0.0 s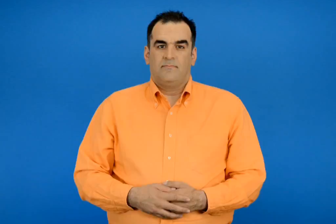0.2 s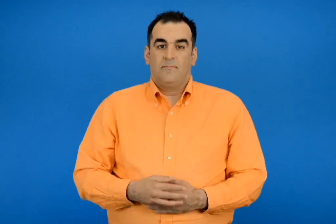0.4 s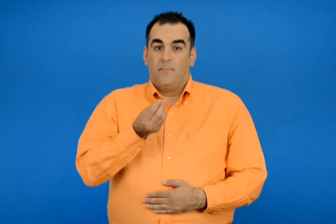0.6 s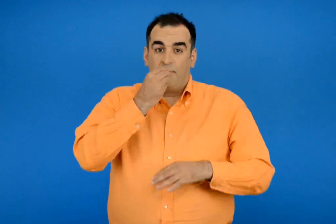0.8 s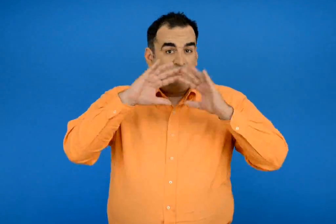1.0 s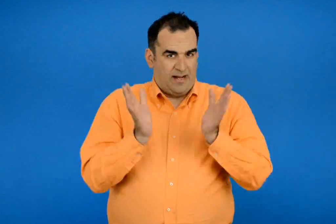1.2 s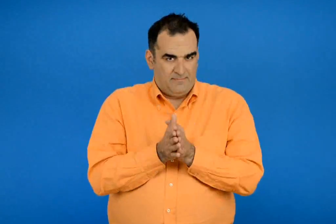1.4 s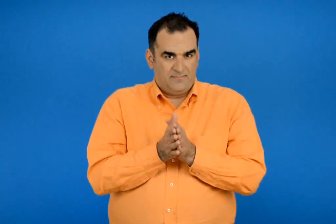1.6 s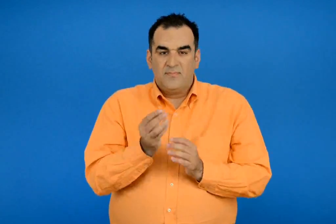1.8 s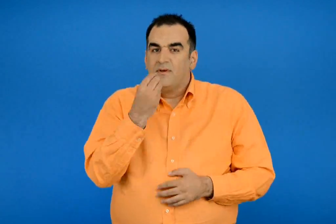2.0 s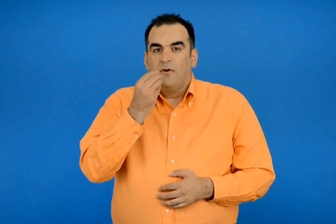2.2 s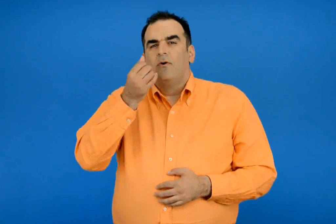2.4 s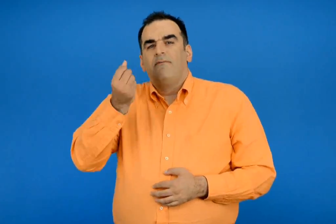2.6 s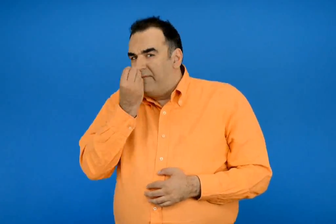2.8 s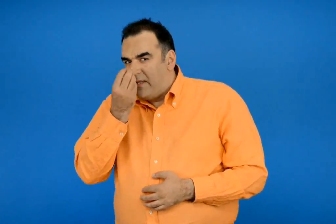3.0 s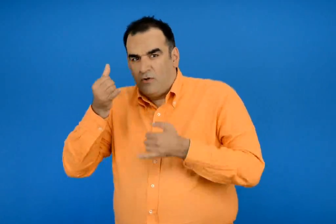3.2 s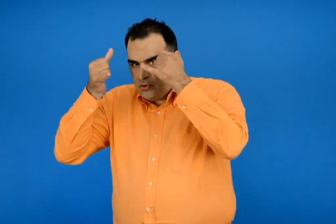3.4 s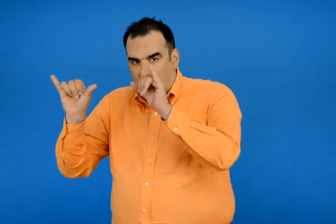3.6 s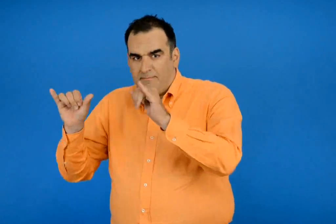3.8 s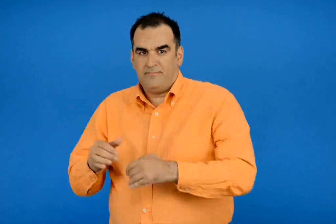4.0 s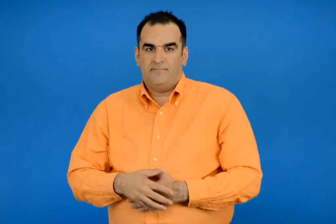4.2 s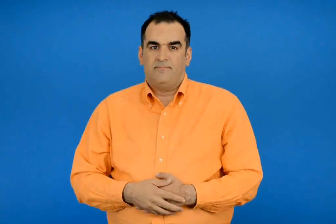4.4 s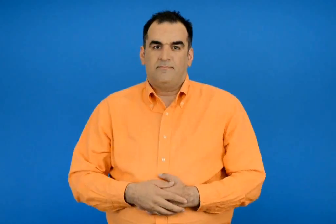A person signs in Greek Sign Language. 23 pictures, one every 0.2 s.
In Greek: παμφάγα τρώνε ζώα και φυτά
